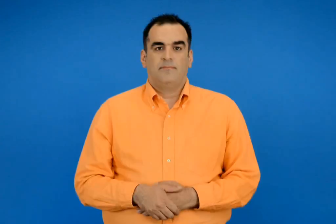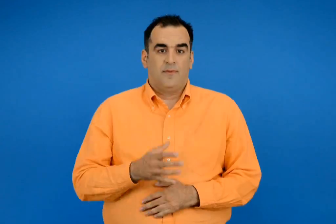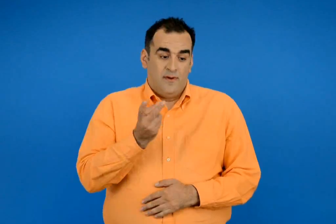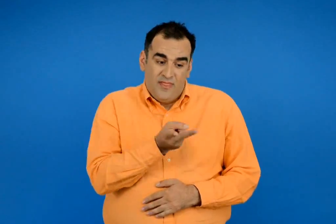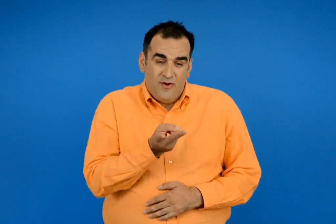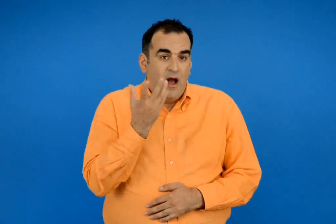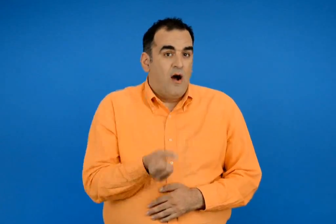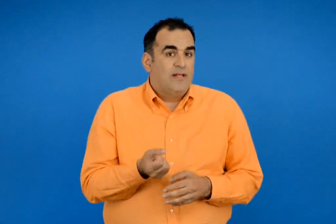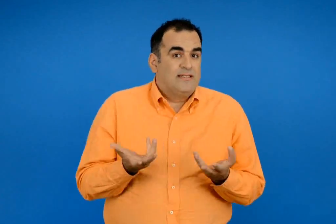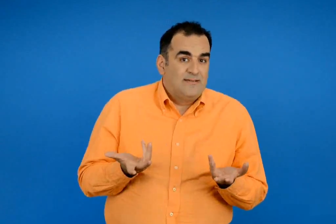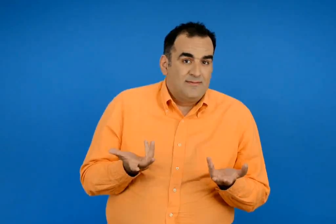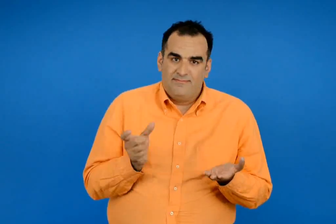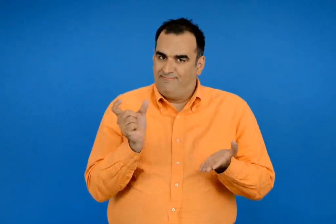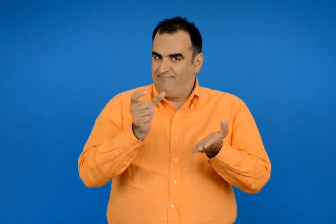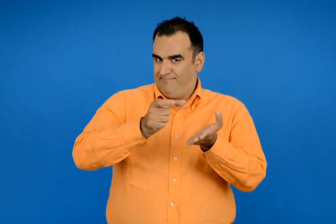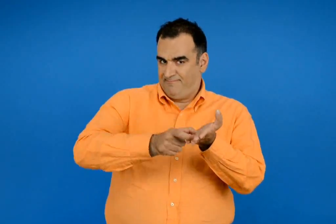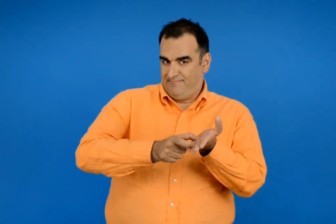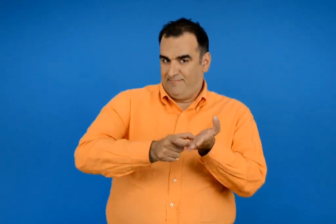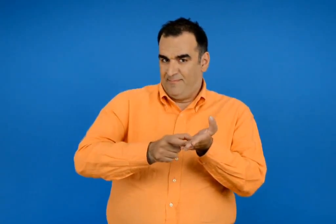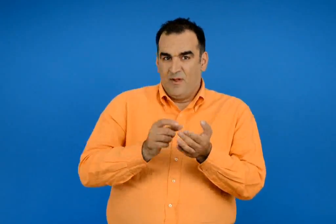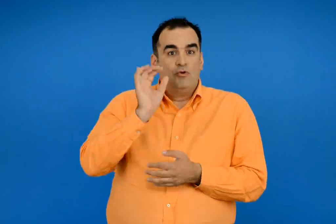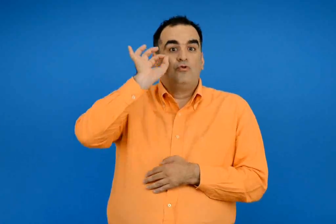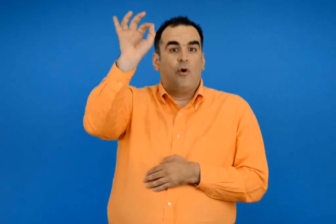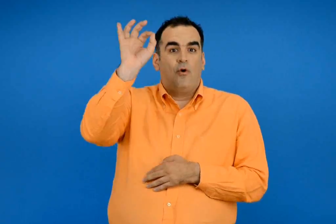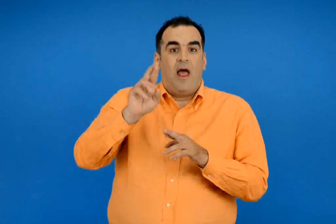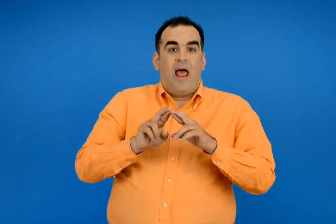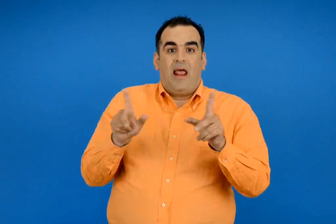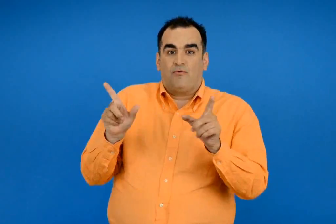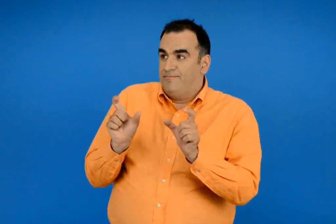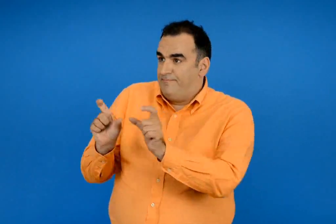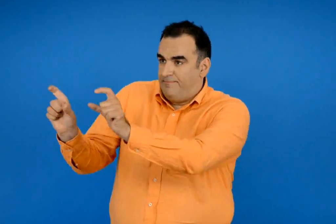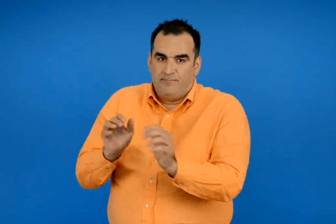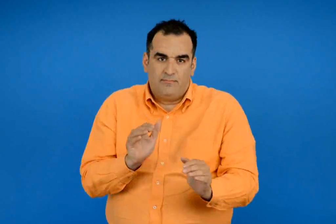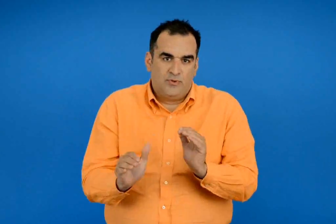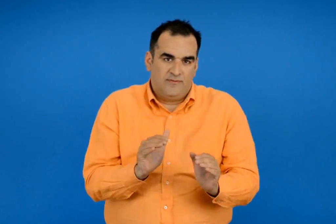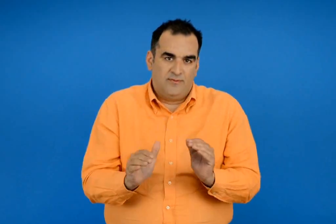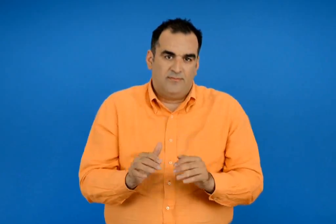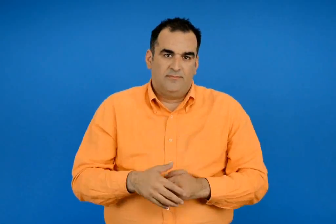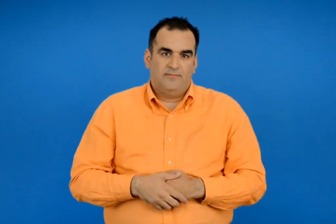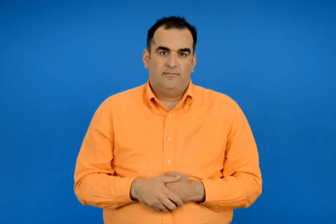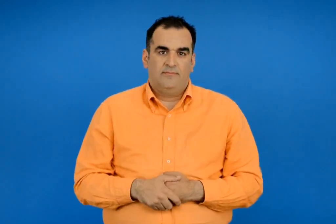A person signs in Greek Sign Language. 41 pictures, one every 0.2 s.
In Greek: έχουν και τα δυο για να προστατεύονται από εχθρούς τους
